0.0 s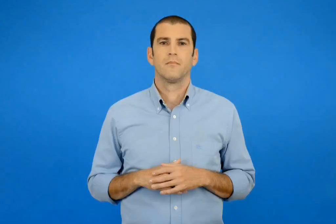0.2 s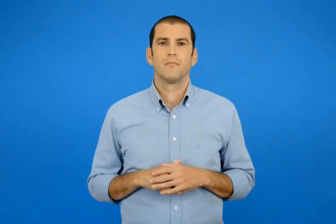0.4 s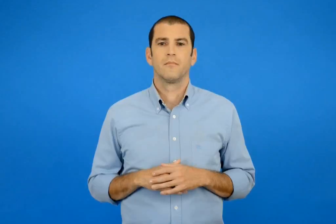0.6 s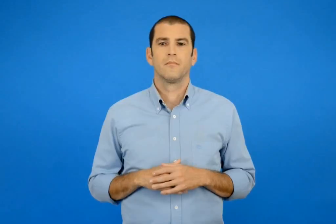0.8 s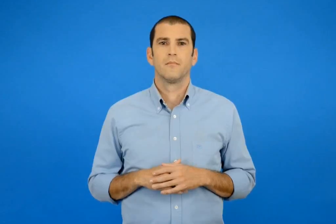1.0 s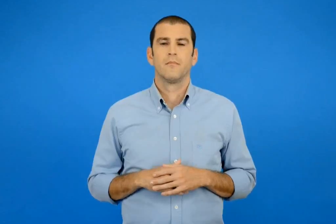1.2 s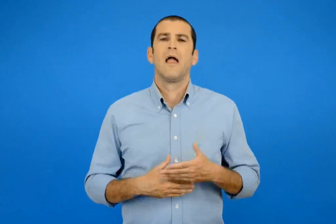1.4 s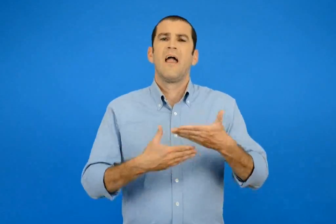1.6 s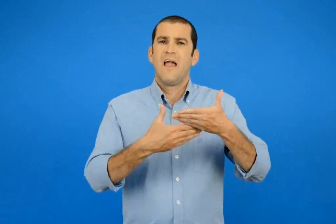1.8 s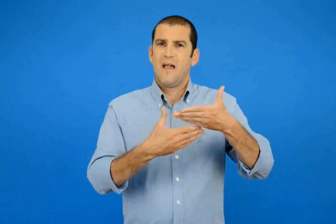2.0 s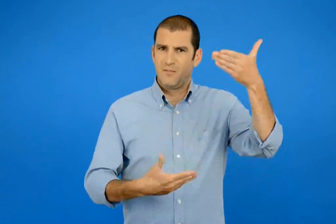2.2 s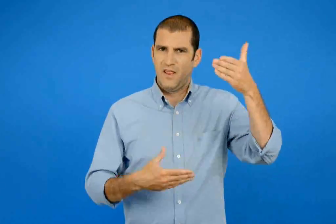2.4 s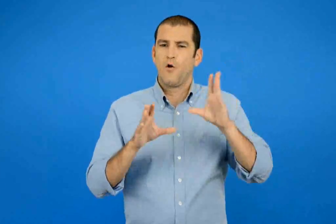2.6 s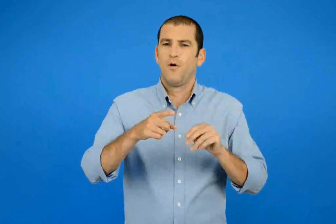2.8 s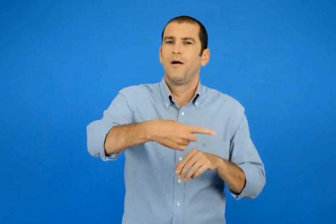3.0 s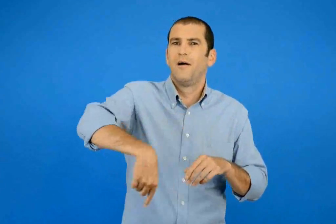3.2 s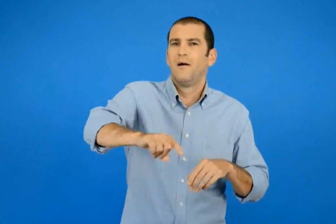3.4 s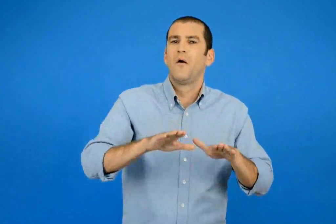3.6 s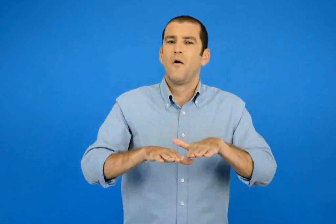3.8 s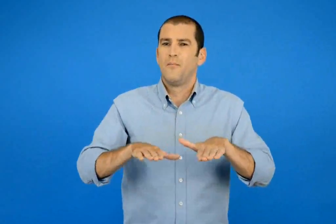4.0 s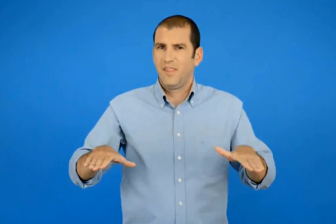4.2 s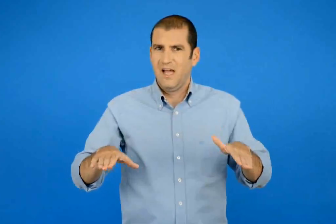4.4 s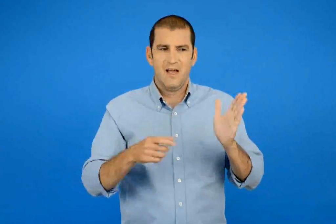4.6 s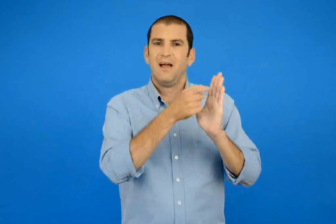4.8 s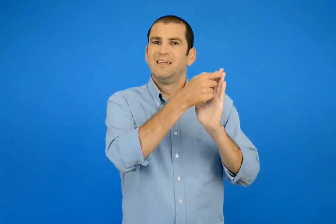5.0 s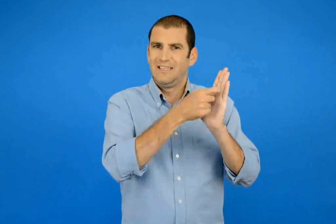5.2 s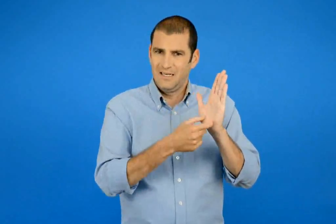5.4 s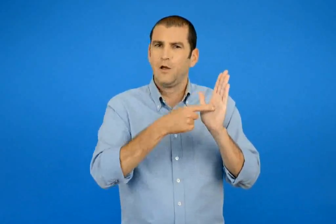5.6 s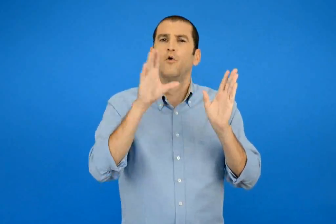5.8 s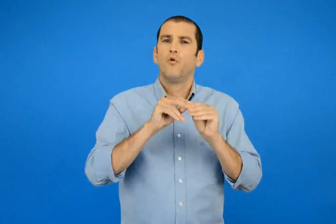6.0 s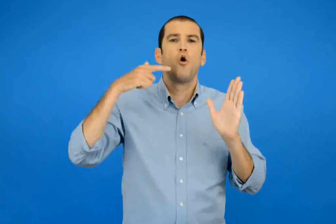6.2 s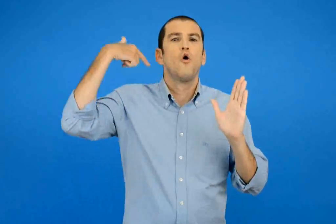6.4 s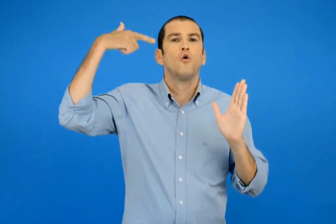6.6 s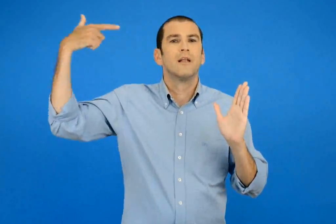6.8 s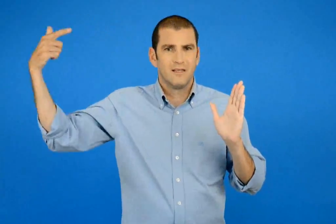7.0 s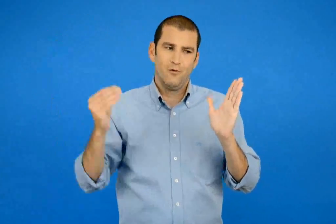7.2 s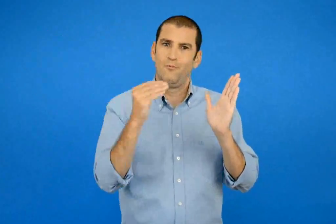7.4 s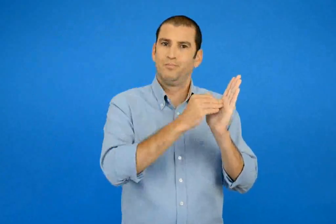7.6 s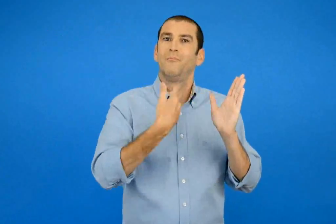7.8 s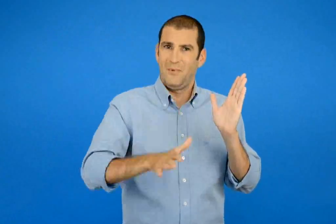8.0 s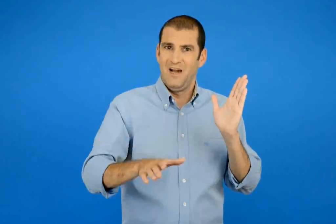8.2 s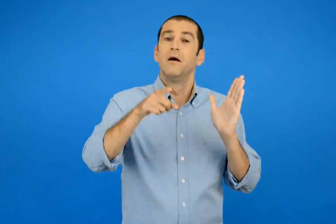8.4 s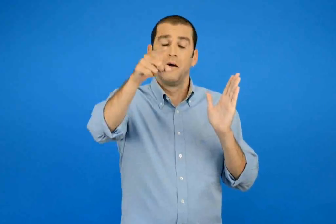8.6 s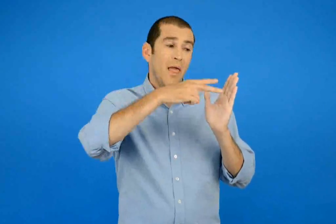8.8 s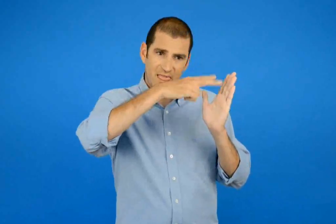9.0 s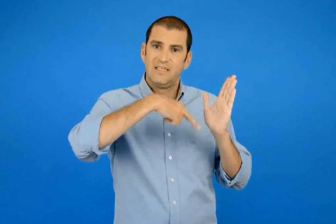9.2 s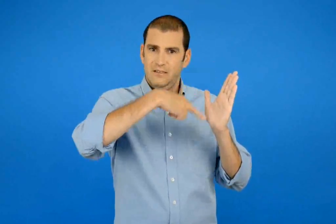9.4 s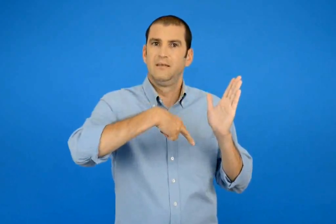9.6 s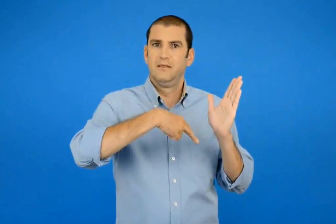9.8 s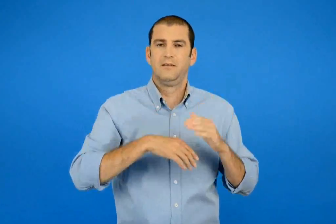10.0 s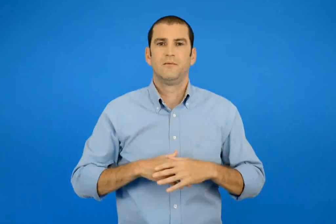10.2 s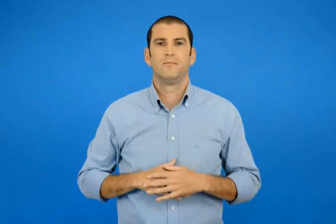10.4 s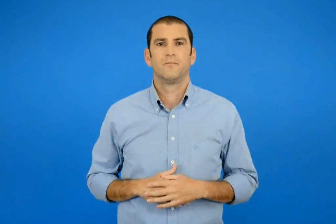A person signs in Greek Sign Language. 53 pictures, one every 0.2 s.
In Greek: διάβασε το κείμενο που δημοσιεύτηκε στη λογοτεχνική στήλη της εφημερίδας των παιδιών
